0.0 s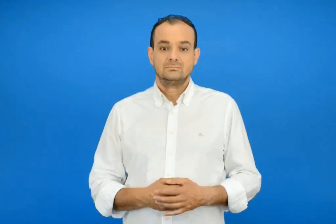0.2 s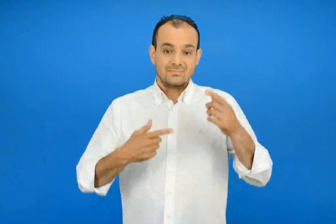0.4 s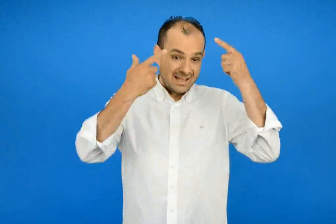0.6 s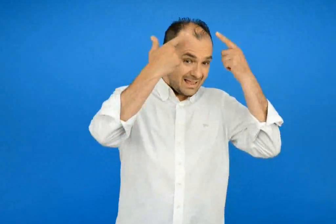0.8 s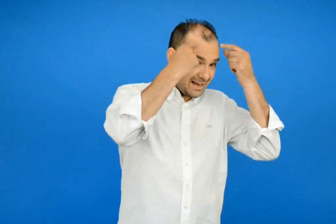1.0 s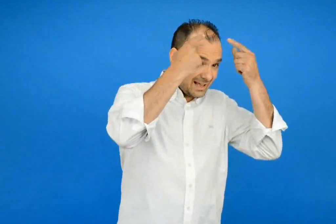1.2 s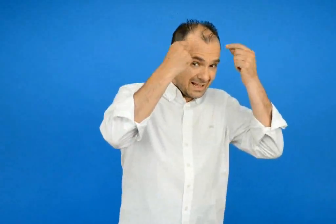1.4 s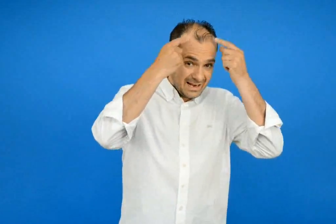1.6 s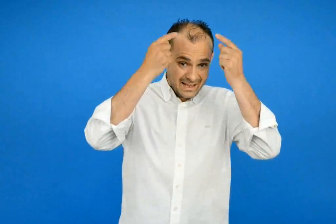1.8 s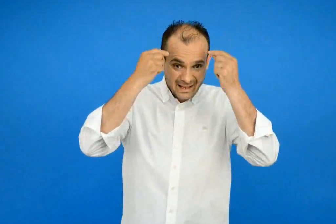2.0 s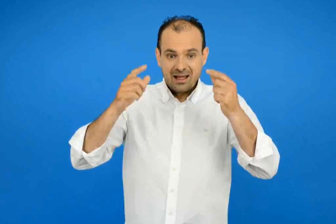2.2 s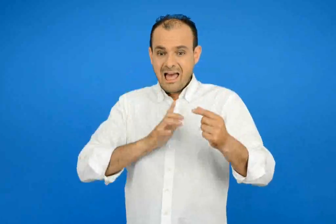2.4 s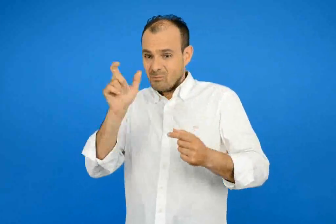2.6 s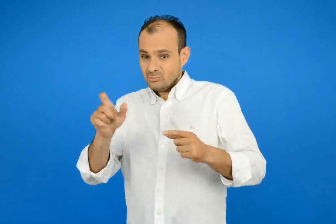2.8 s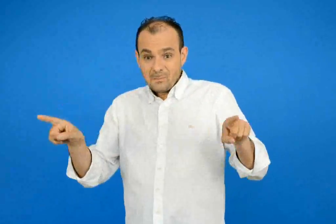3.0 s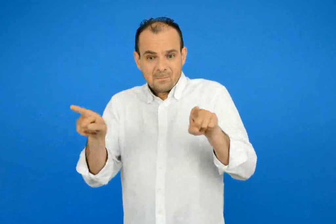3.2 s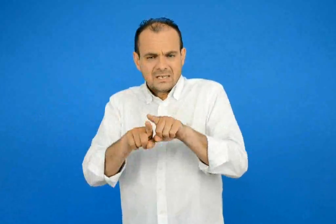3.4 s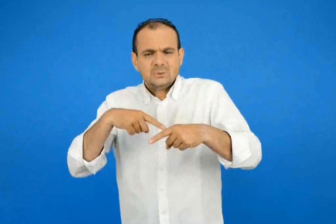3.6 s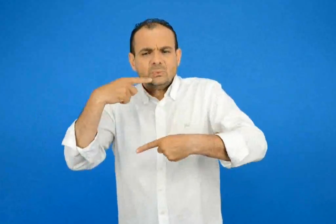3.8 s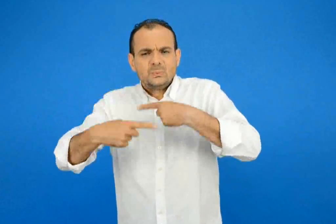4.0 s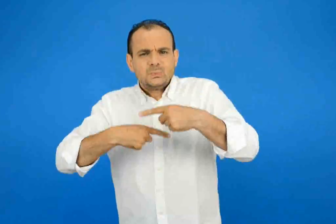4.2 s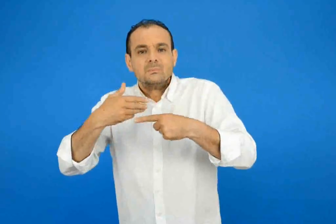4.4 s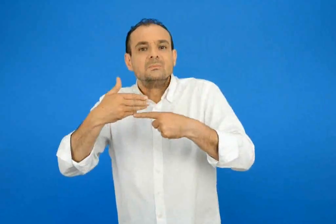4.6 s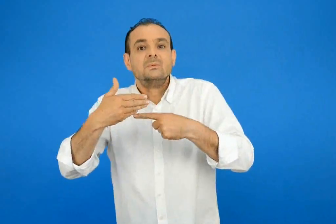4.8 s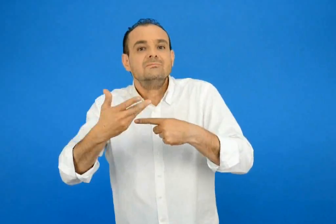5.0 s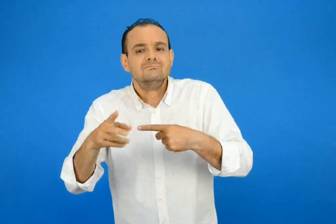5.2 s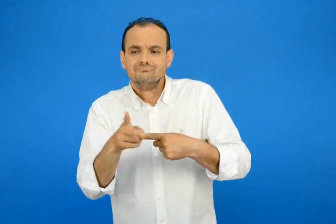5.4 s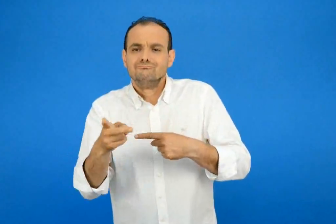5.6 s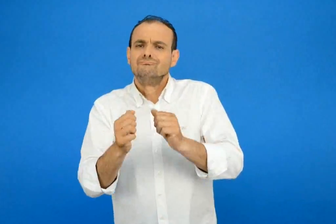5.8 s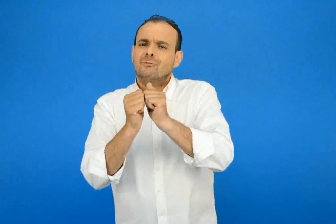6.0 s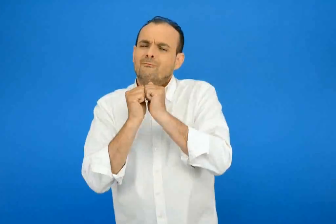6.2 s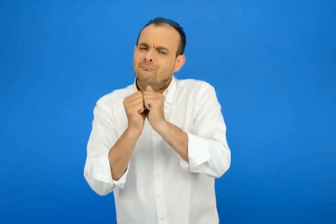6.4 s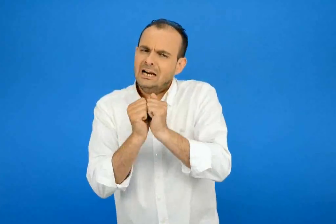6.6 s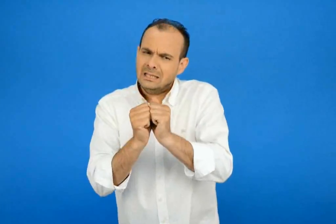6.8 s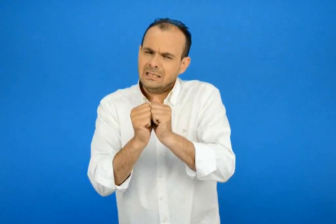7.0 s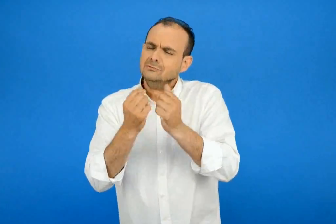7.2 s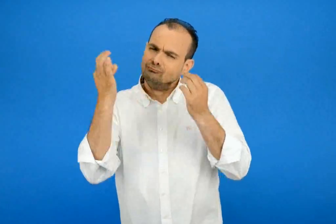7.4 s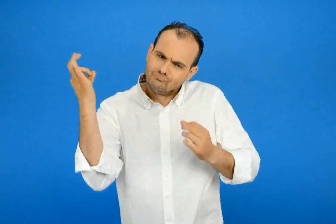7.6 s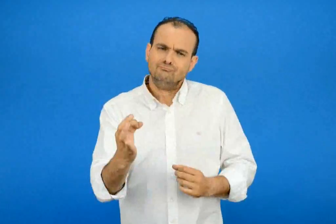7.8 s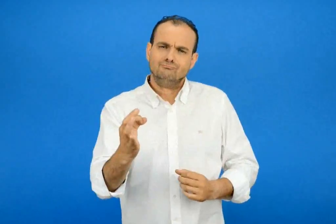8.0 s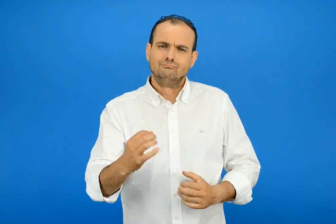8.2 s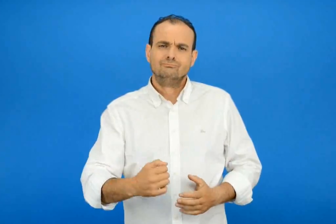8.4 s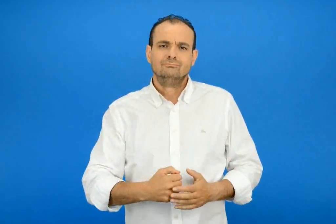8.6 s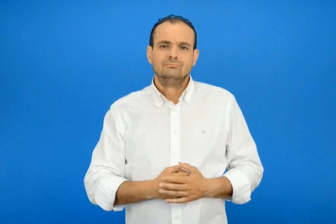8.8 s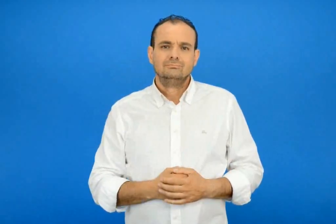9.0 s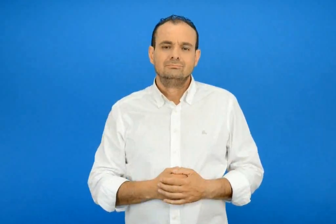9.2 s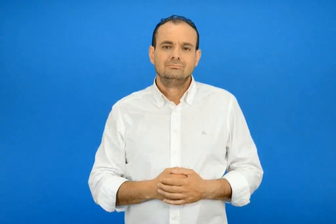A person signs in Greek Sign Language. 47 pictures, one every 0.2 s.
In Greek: όταν οι λύκοι συνηθίσουν πολύ τους ανθρώπους γίνονται καλοί φίλοι τους
